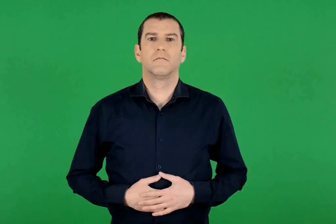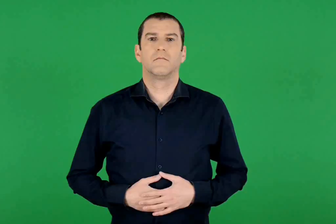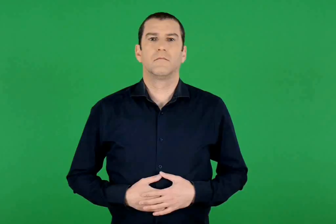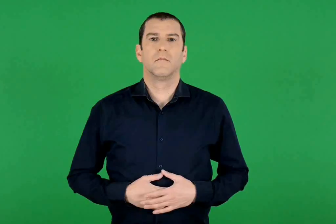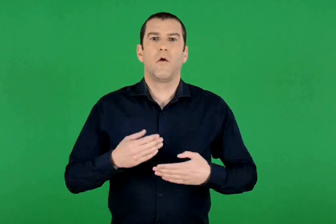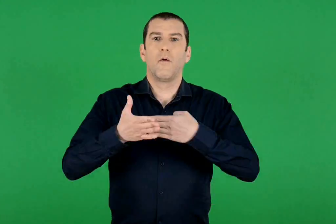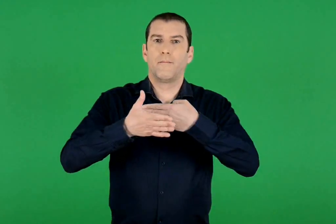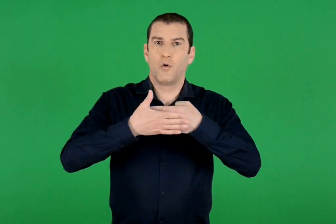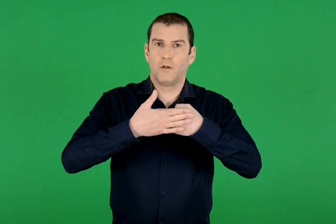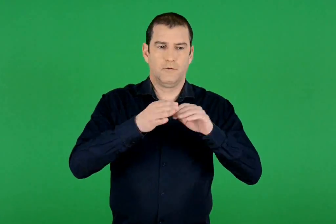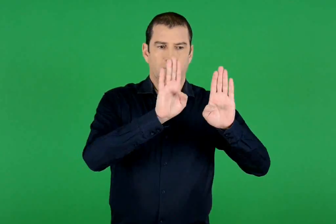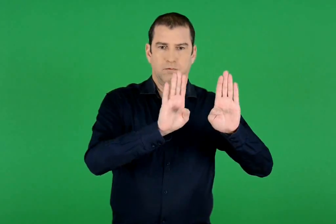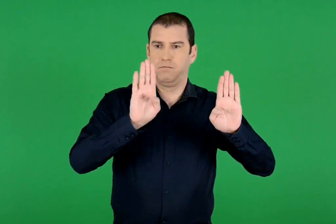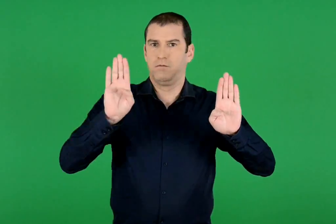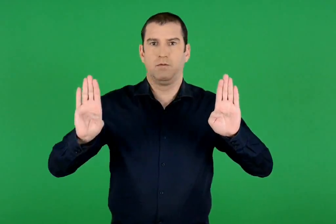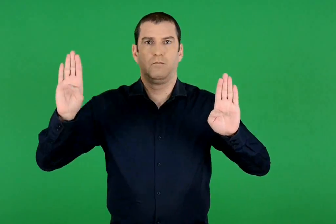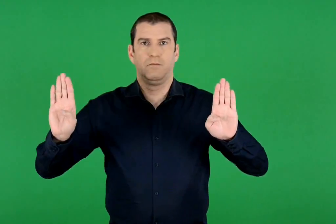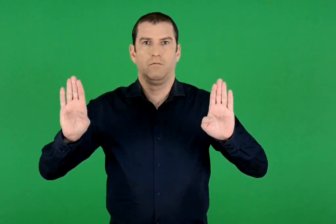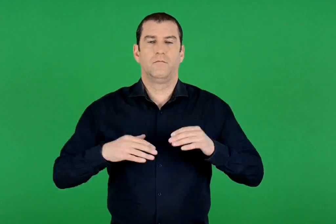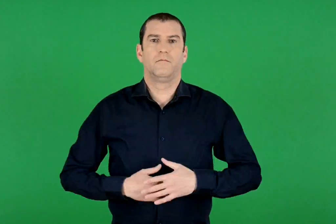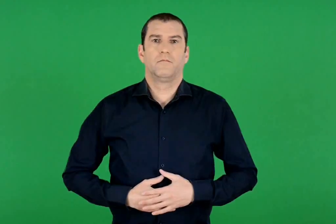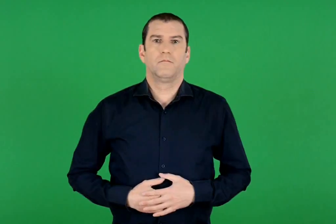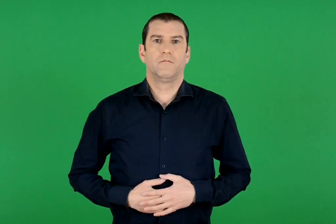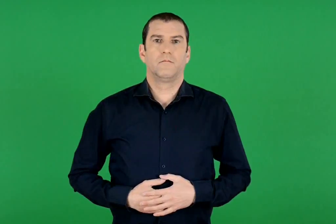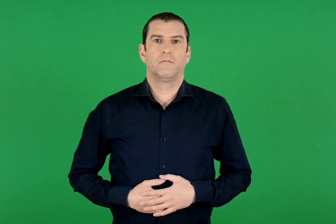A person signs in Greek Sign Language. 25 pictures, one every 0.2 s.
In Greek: οι πόρτες
